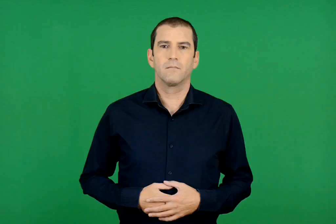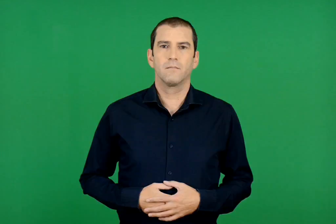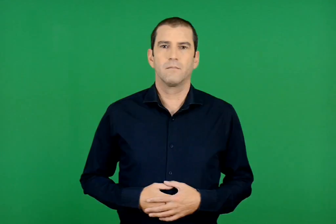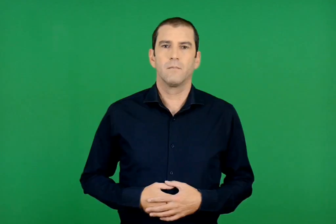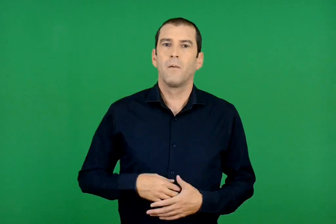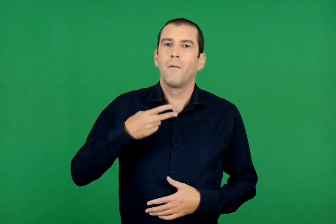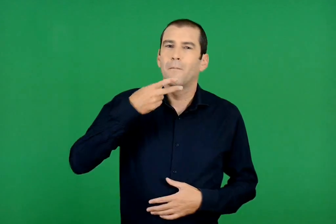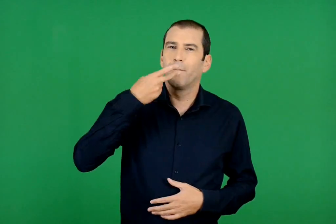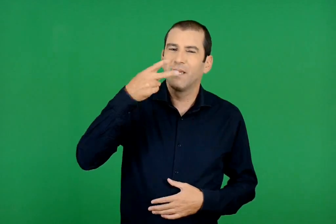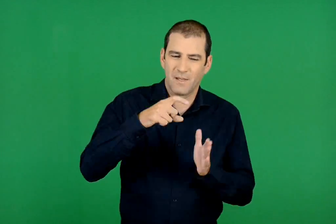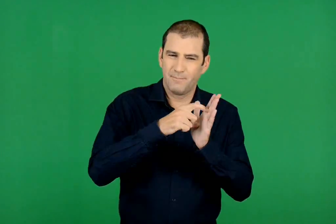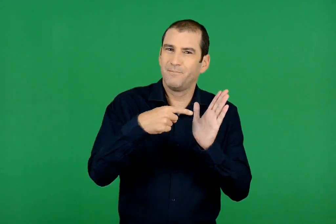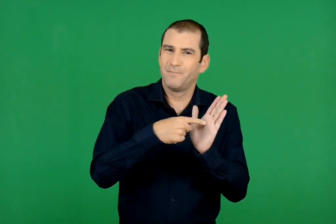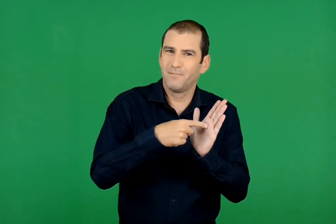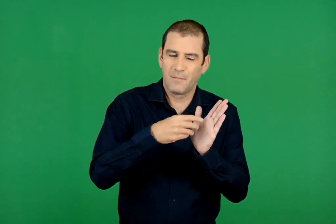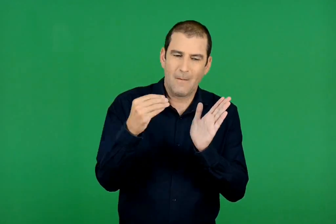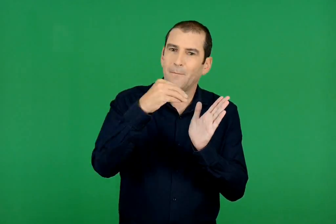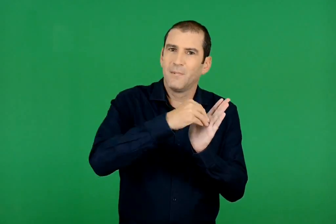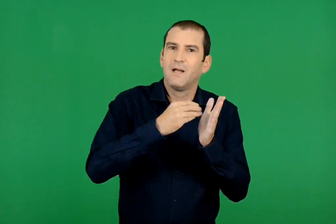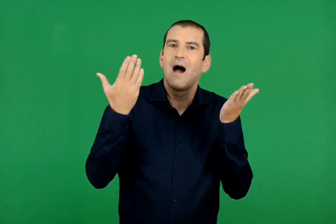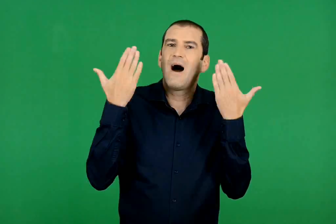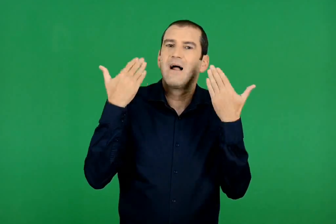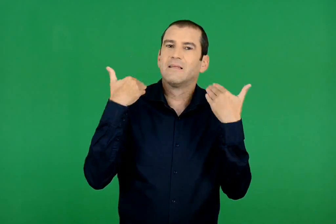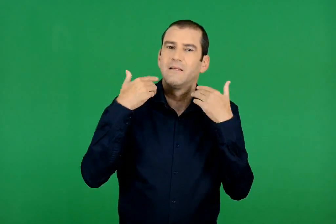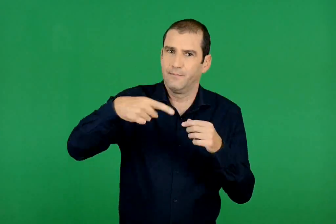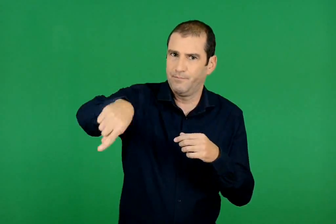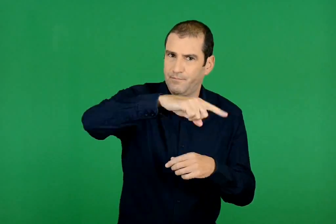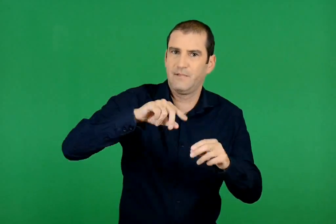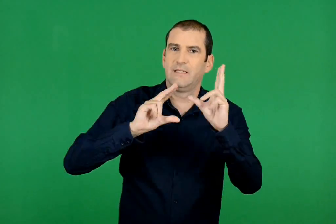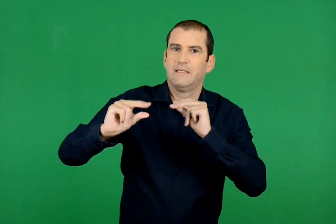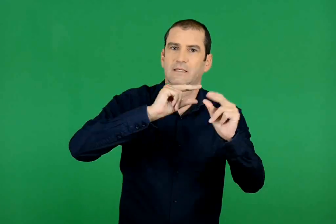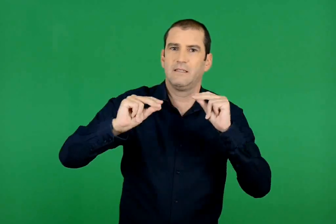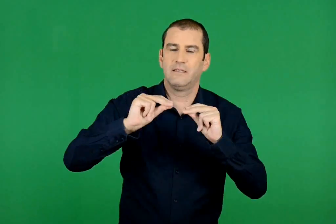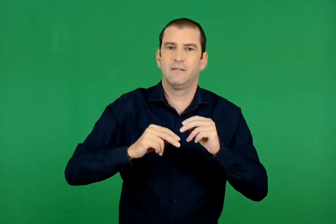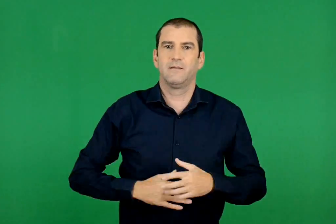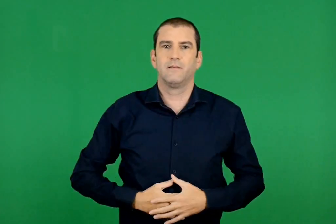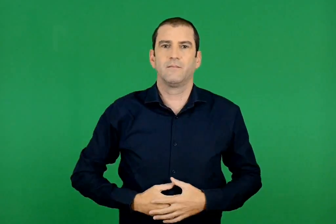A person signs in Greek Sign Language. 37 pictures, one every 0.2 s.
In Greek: συζητήστε για την παρουσία της άνοιξης στο ποίημα
